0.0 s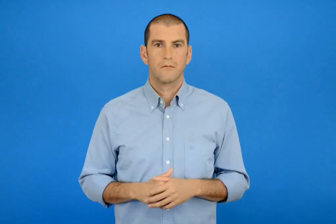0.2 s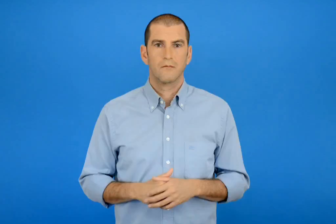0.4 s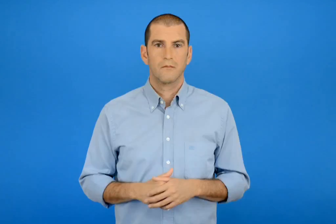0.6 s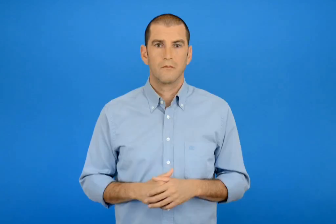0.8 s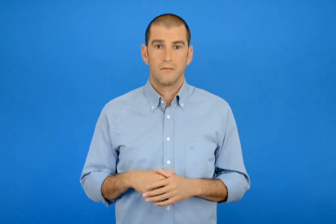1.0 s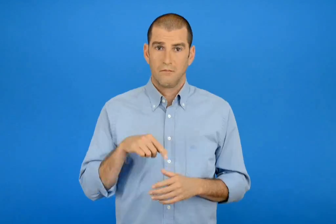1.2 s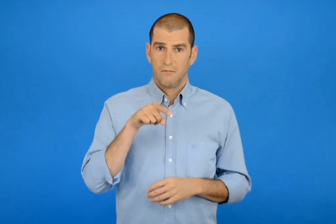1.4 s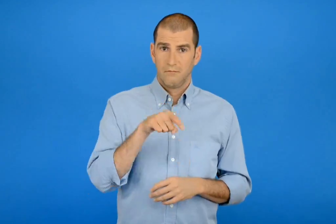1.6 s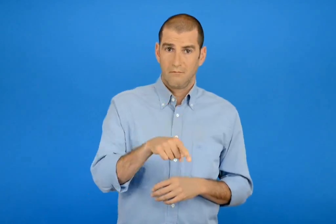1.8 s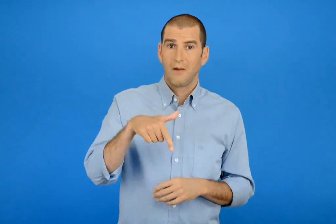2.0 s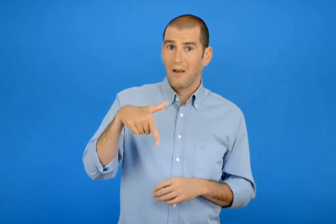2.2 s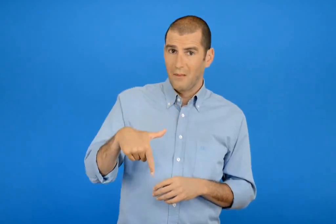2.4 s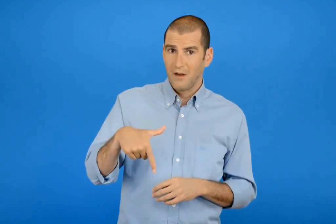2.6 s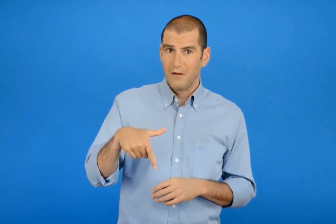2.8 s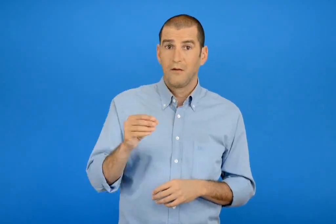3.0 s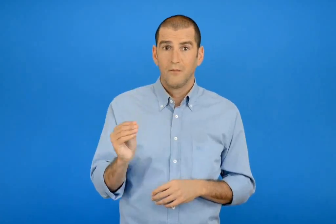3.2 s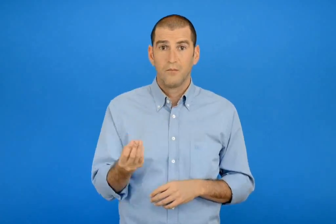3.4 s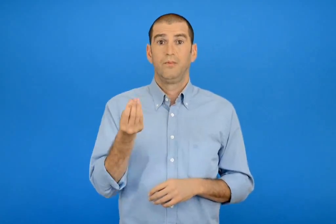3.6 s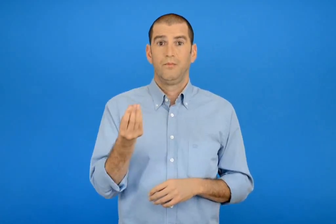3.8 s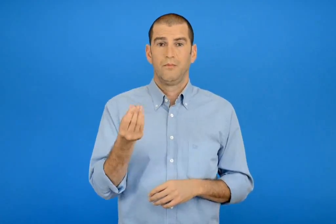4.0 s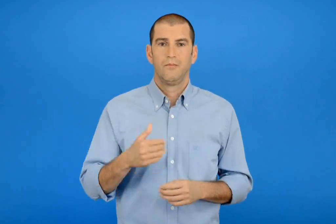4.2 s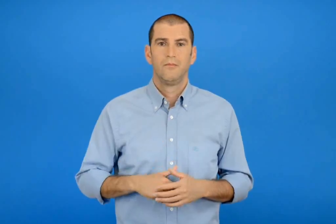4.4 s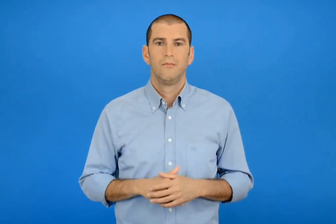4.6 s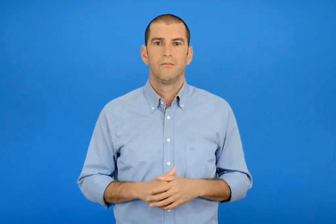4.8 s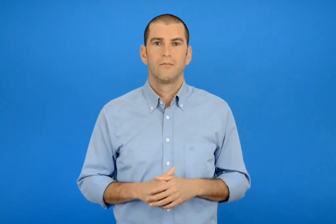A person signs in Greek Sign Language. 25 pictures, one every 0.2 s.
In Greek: από το γ θα προκύψει ένα
